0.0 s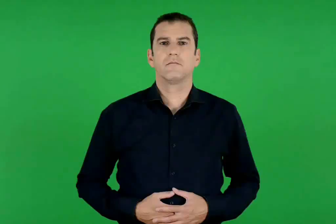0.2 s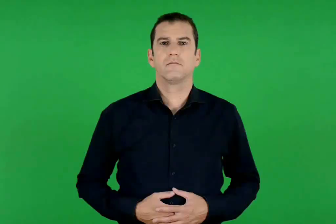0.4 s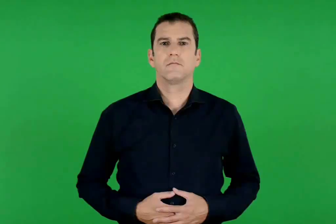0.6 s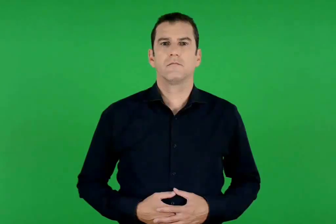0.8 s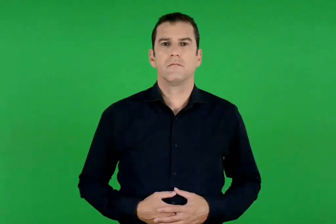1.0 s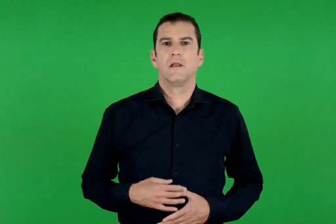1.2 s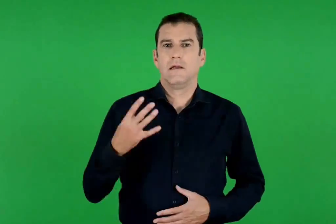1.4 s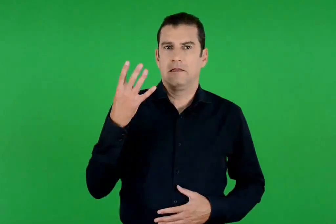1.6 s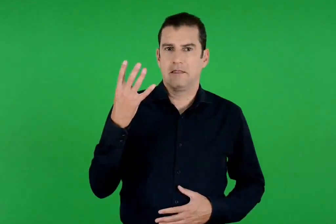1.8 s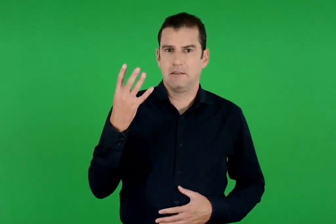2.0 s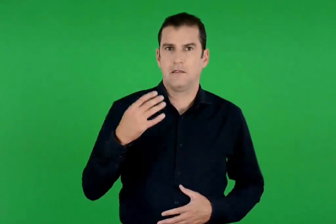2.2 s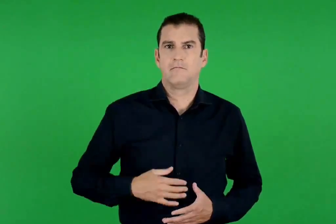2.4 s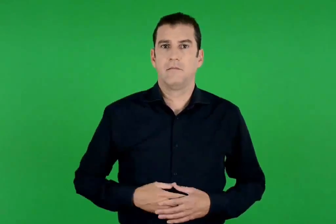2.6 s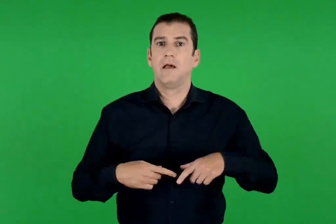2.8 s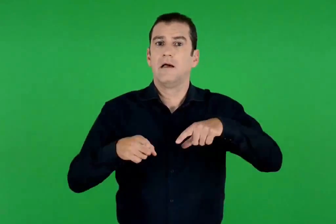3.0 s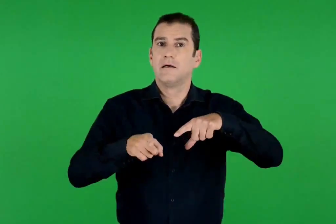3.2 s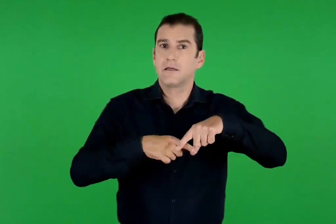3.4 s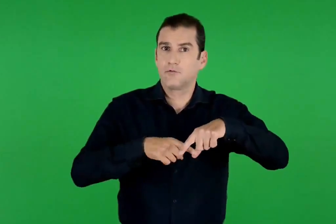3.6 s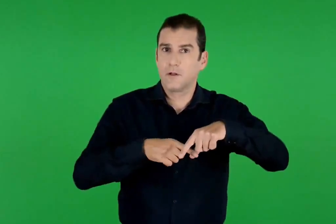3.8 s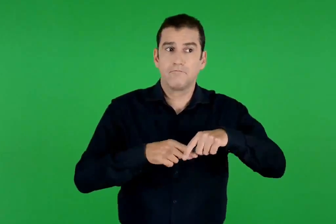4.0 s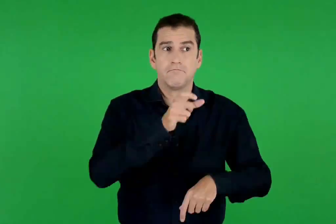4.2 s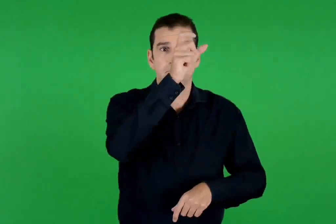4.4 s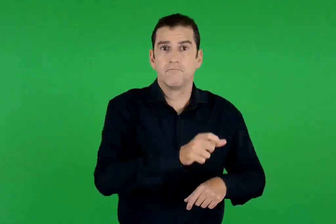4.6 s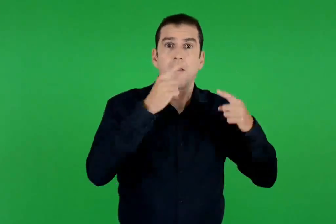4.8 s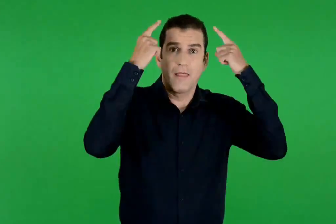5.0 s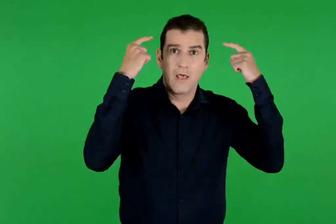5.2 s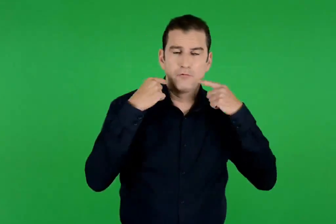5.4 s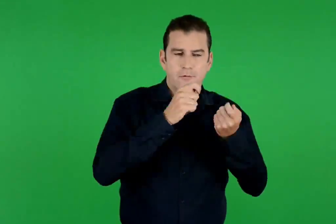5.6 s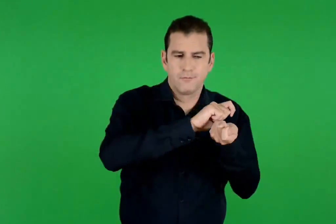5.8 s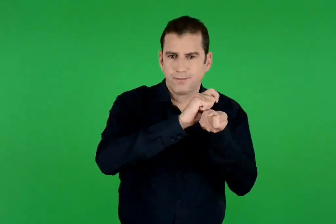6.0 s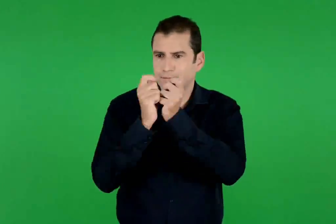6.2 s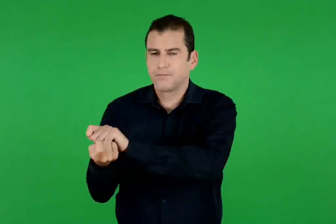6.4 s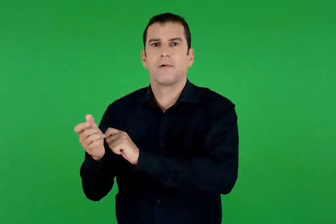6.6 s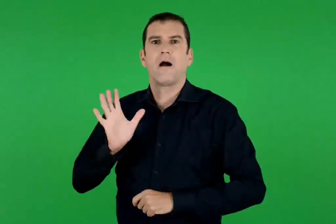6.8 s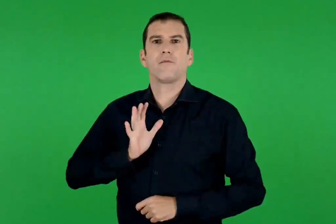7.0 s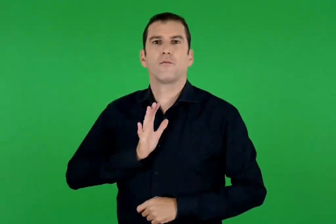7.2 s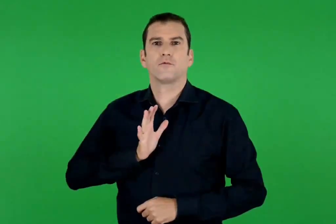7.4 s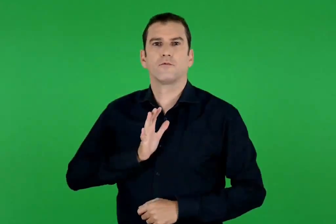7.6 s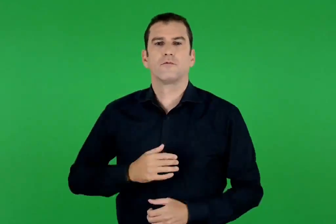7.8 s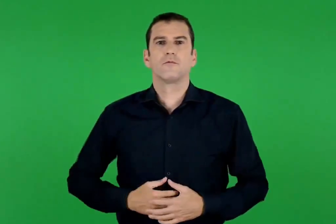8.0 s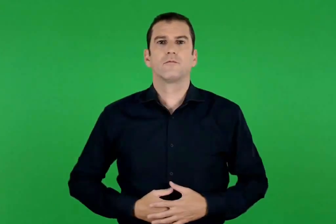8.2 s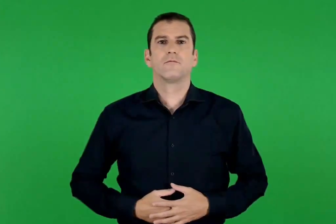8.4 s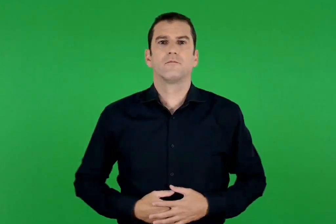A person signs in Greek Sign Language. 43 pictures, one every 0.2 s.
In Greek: 4. τα χριστούγεννα ο θεός γίνεται άνθρωπος
